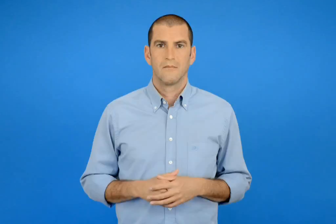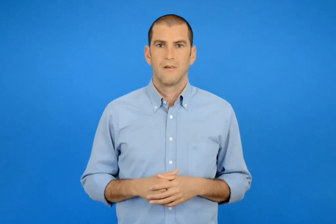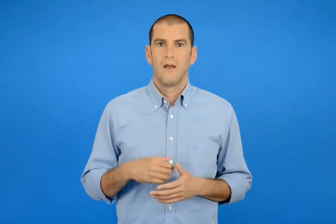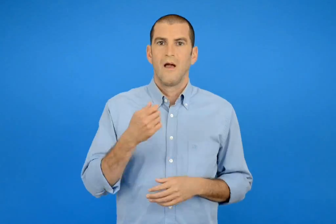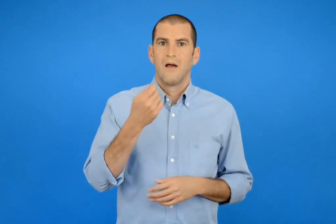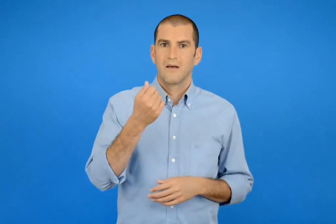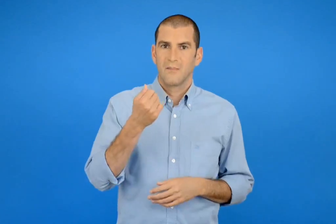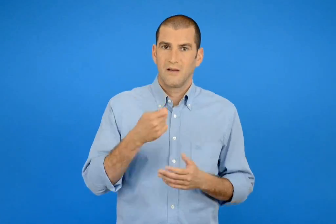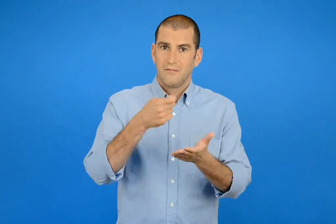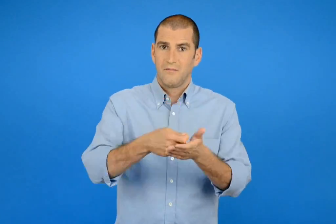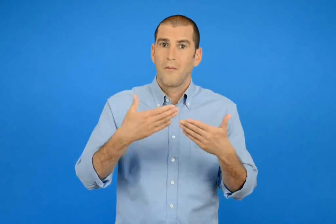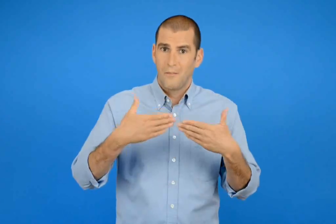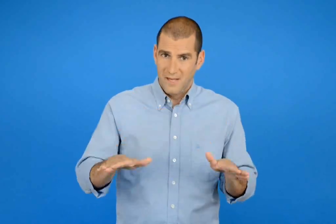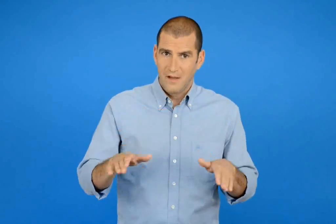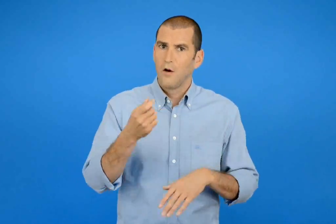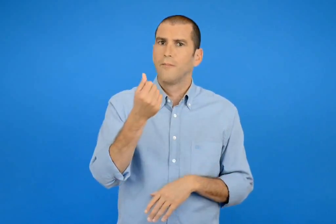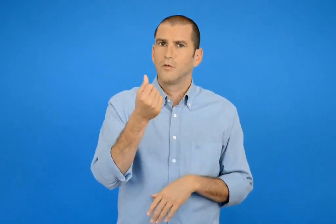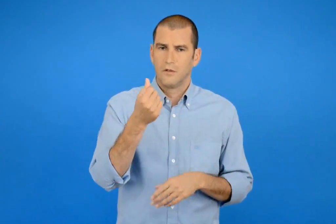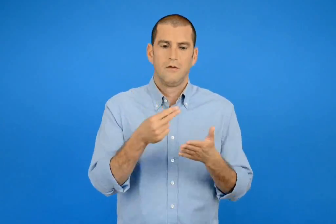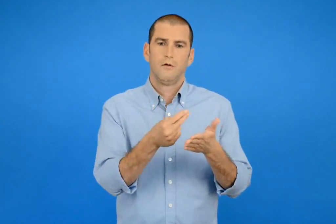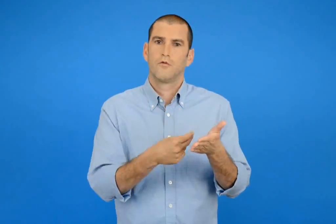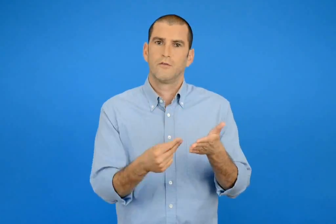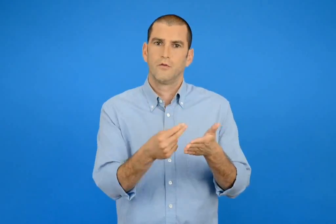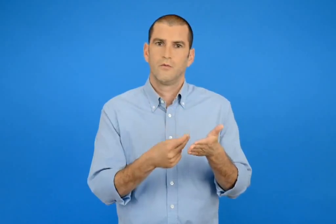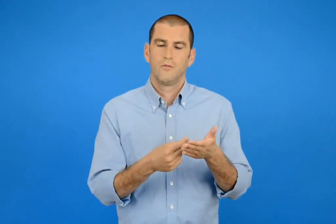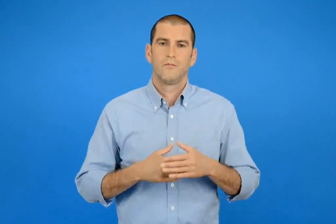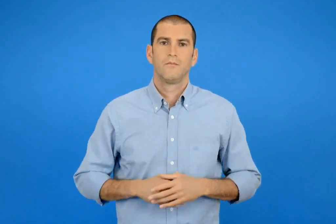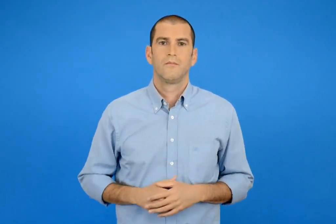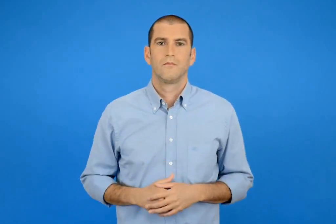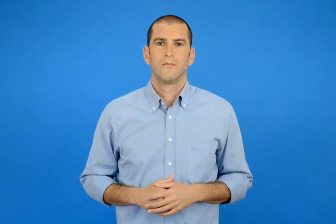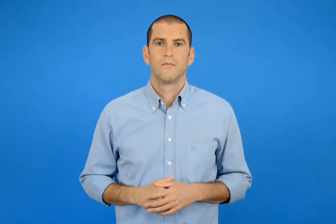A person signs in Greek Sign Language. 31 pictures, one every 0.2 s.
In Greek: ζωγραφίζω πόσα χρήματα έδωσε
